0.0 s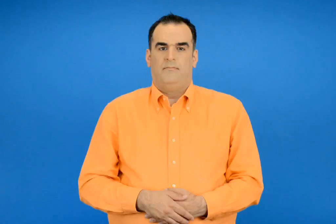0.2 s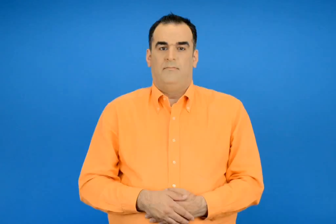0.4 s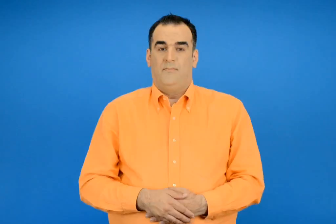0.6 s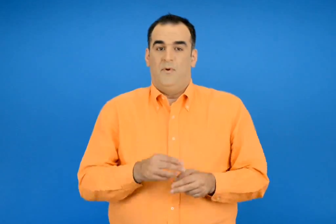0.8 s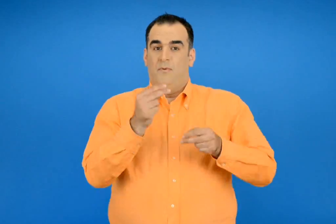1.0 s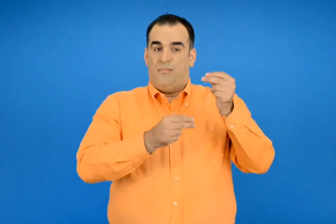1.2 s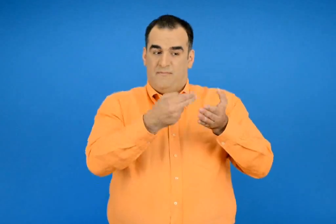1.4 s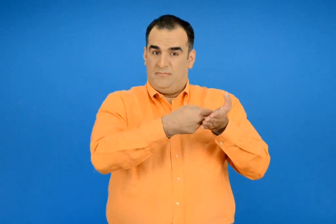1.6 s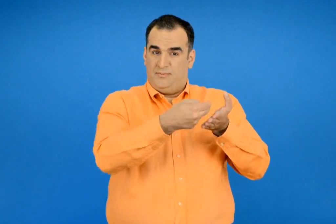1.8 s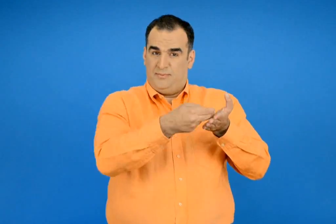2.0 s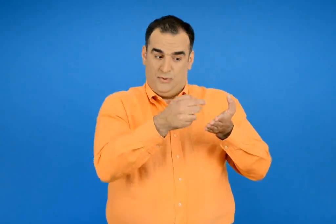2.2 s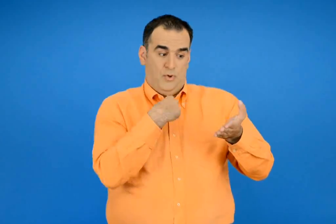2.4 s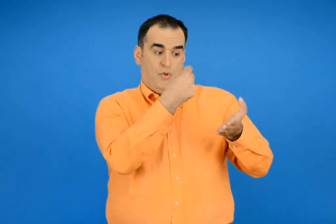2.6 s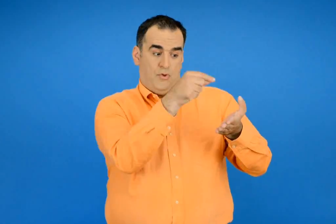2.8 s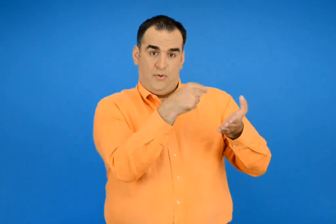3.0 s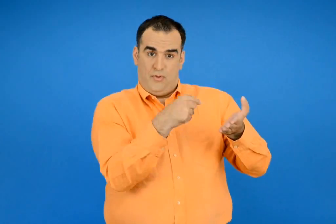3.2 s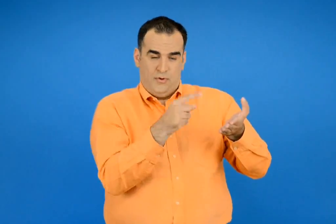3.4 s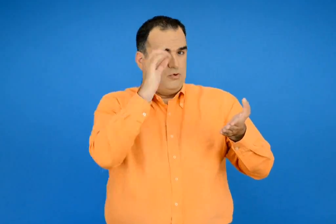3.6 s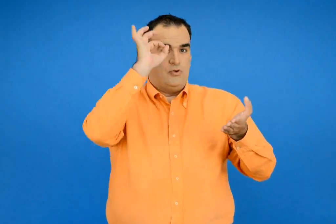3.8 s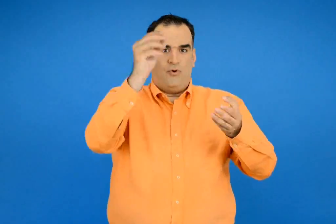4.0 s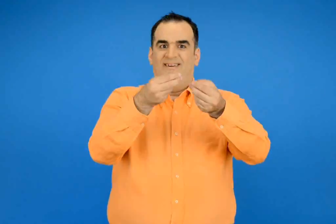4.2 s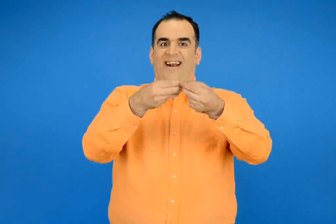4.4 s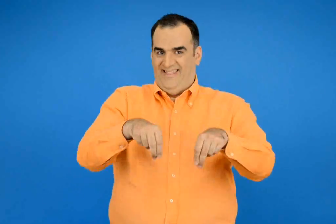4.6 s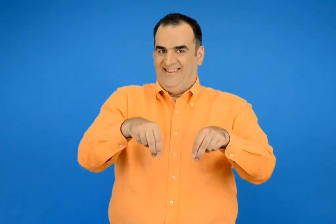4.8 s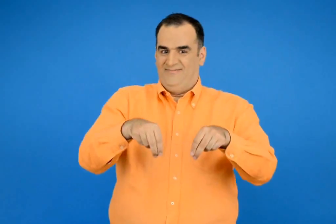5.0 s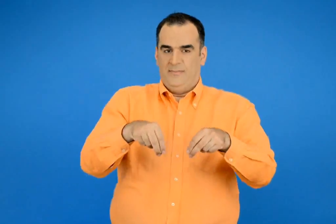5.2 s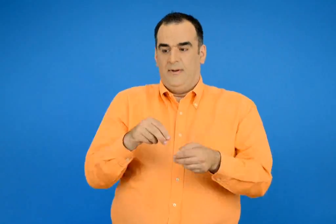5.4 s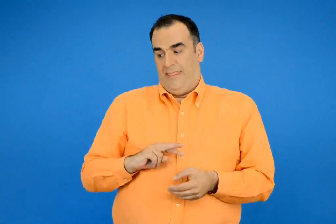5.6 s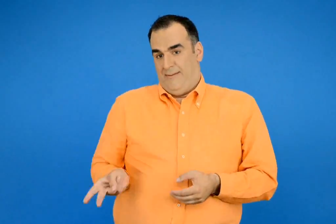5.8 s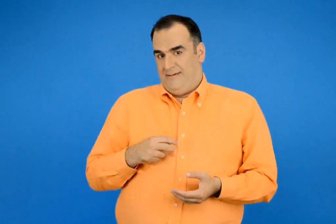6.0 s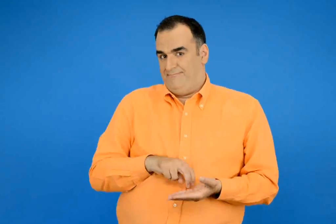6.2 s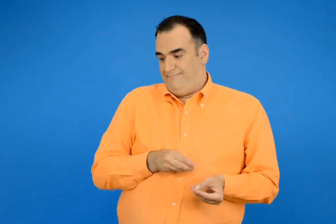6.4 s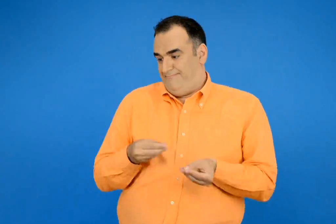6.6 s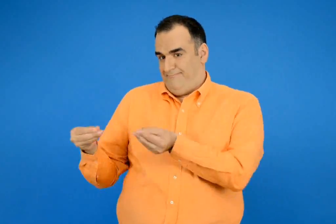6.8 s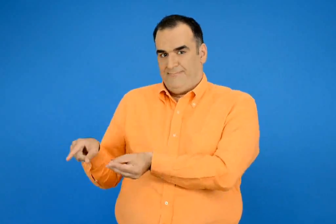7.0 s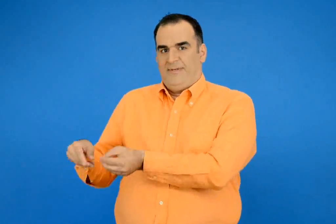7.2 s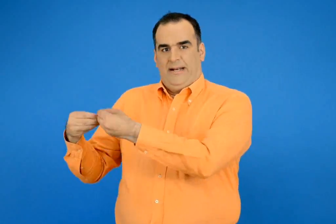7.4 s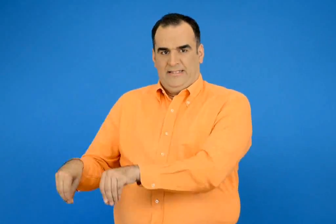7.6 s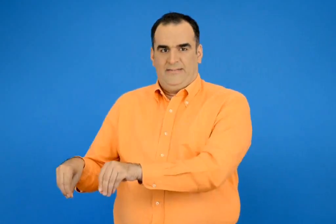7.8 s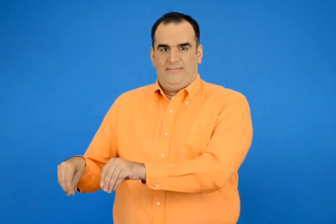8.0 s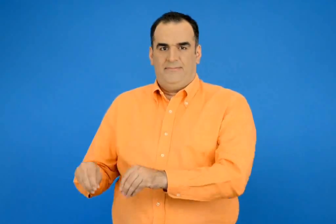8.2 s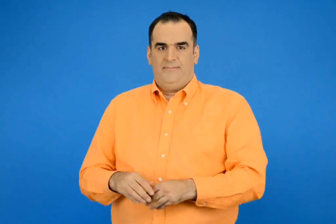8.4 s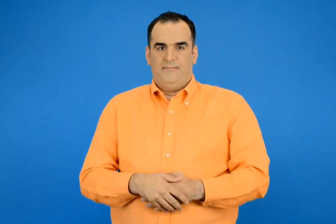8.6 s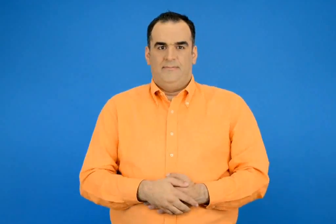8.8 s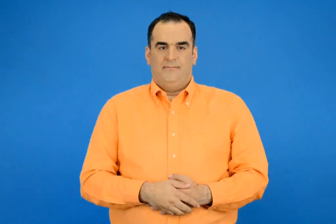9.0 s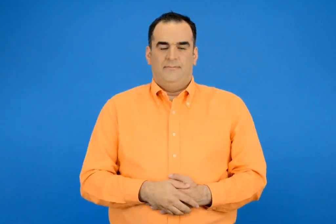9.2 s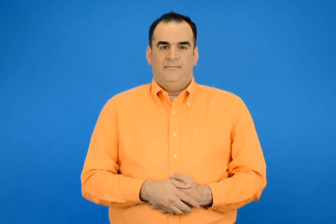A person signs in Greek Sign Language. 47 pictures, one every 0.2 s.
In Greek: διορθώνω το πρόβλημα ώστε να μπορεί να λυθεί μετά το δίνω στον διπλανό μου να το λύσει
